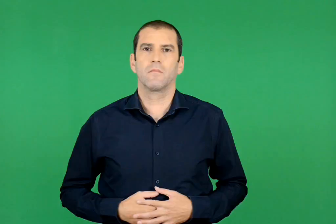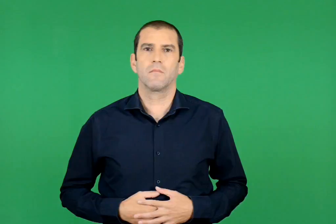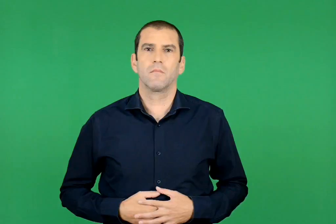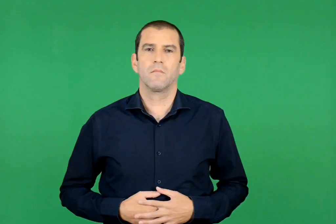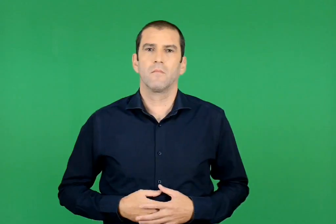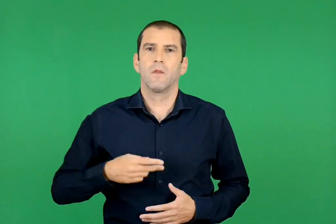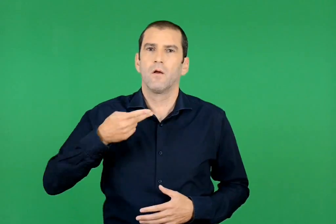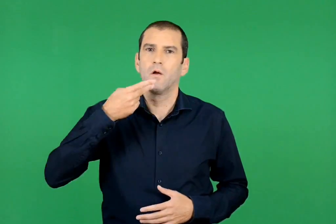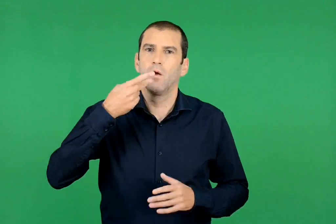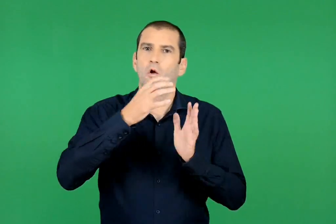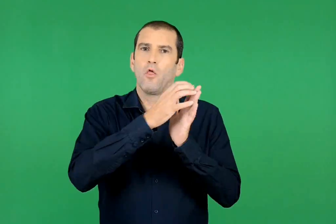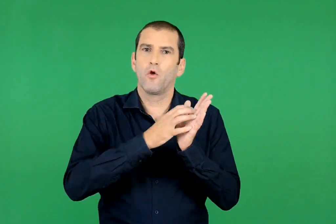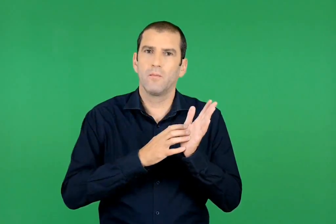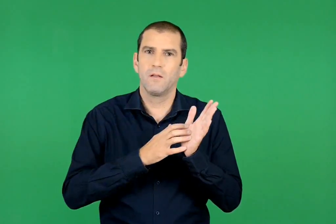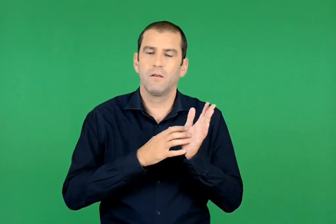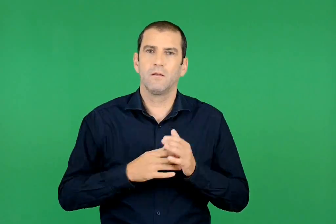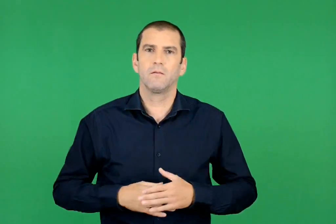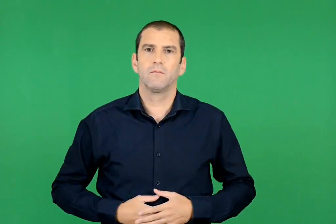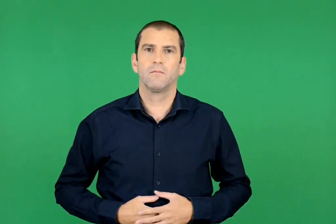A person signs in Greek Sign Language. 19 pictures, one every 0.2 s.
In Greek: δοκίμιν
